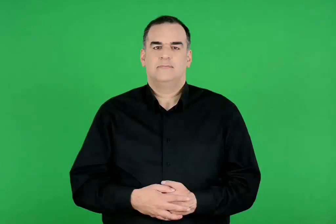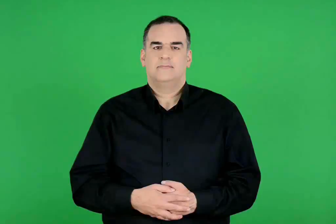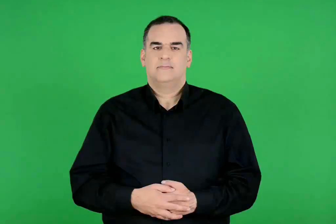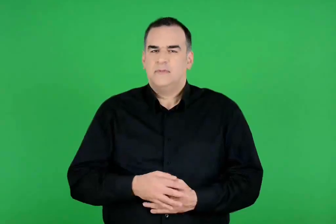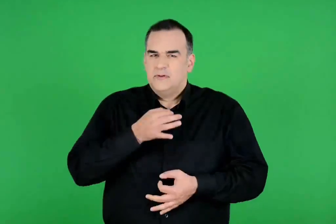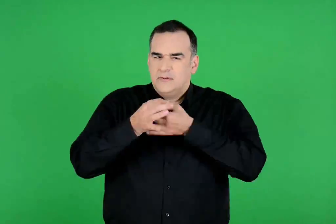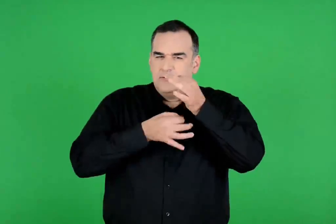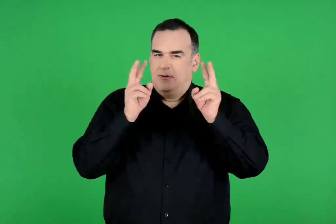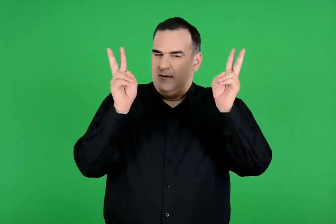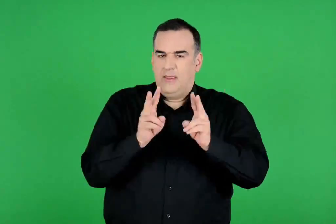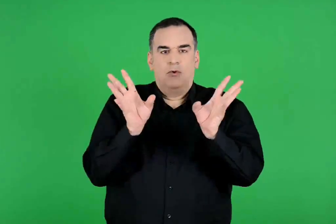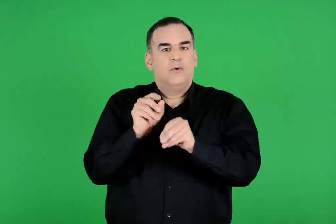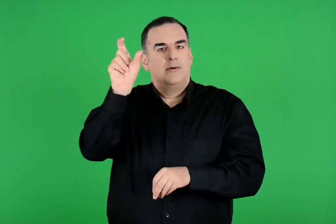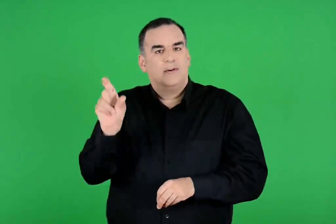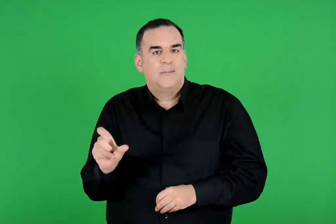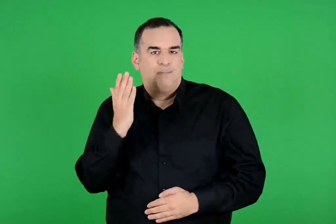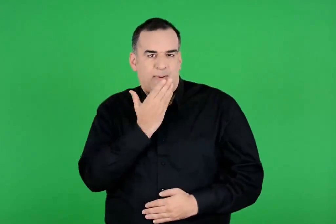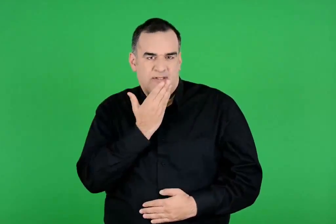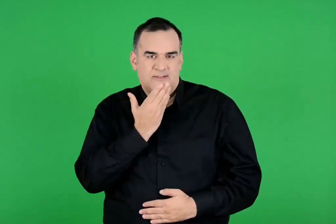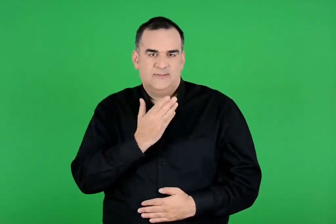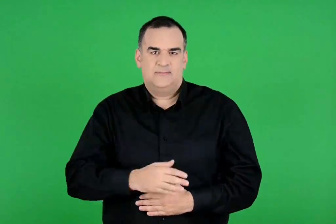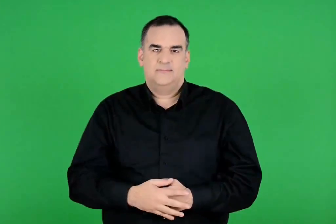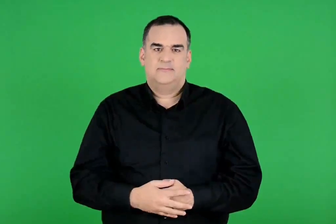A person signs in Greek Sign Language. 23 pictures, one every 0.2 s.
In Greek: λίγα λόγια για τον μαθητή
